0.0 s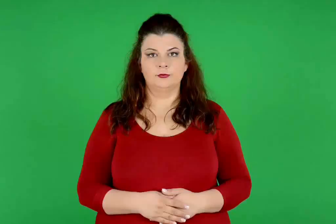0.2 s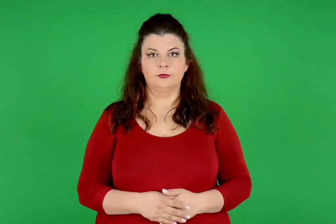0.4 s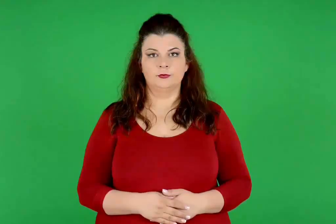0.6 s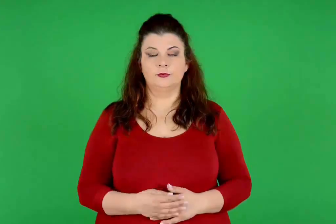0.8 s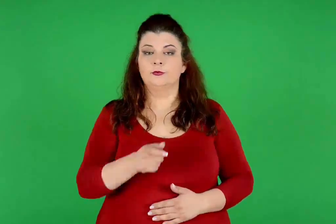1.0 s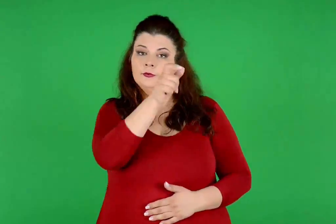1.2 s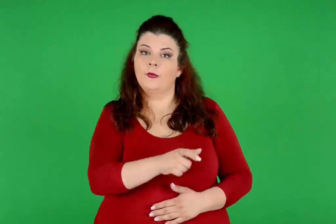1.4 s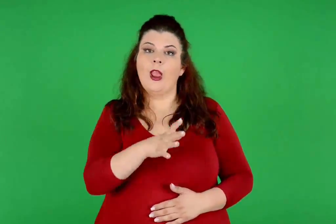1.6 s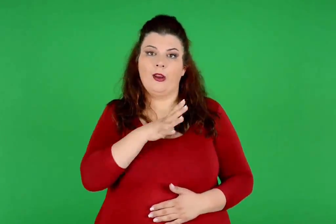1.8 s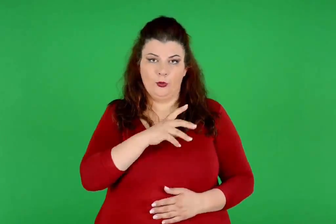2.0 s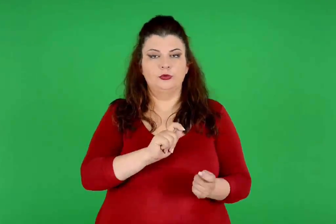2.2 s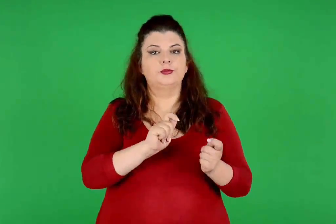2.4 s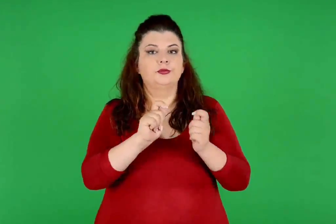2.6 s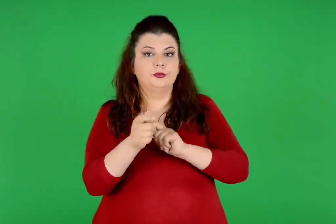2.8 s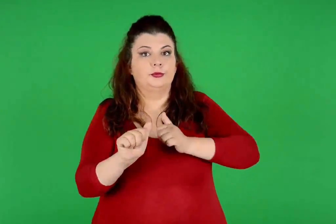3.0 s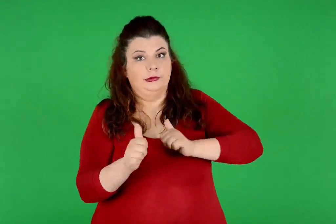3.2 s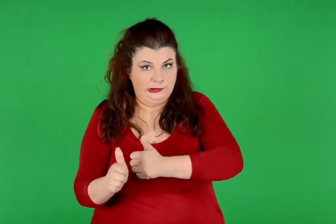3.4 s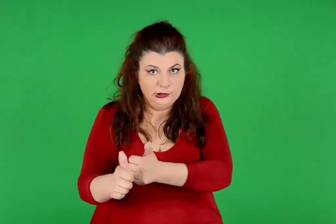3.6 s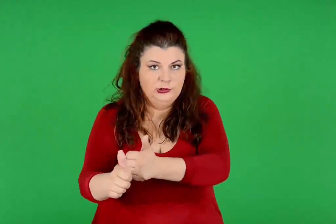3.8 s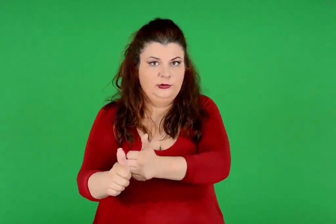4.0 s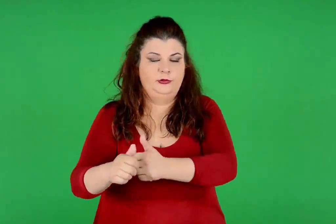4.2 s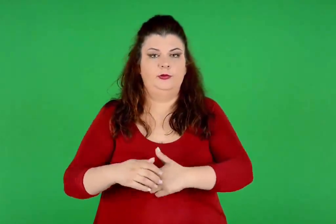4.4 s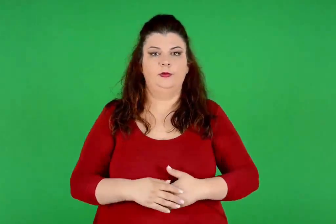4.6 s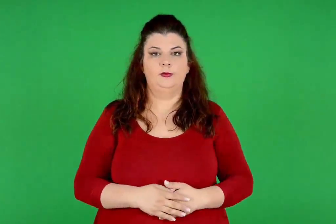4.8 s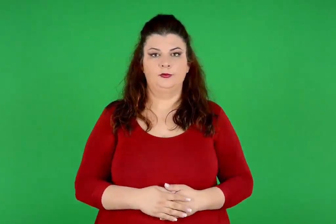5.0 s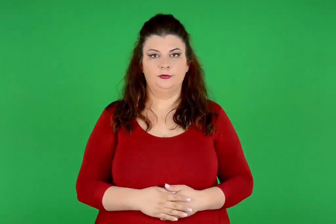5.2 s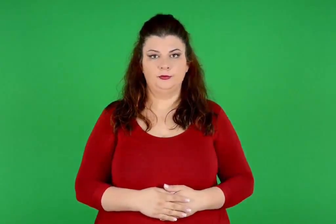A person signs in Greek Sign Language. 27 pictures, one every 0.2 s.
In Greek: όταν ο άνθρωπος έγινε κυνηγός
